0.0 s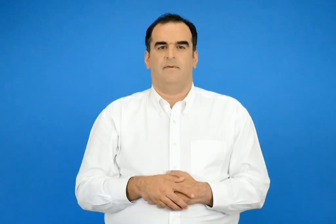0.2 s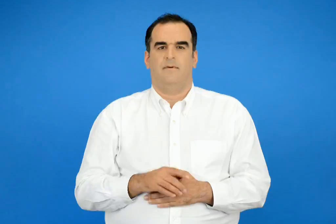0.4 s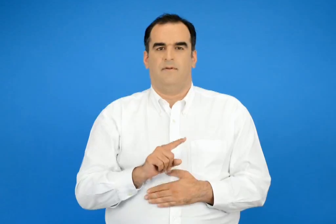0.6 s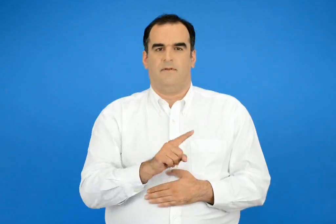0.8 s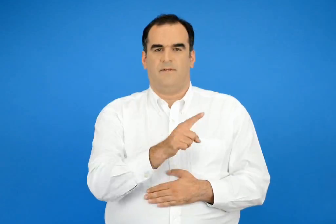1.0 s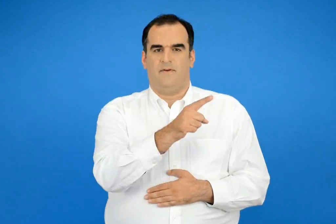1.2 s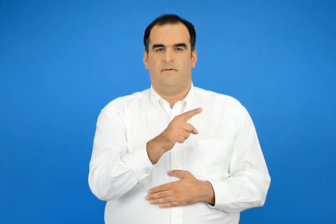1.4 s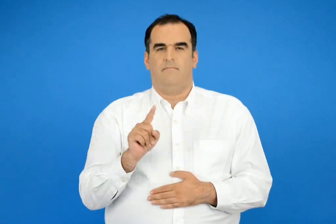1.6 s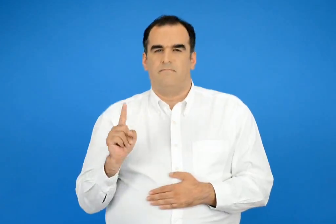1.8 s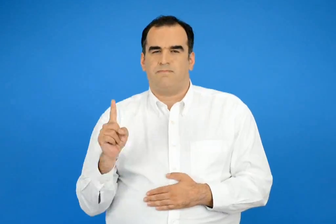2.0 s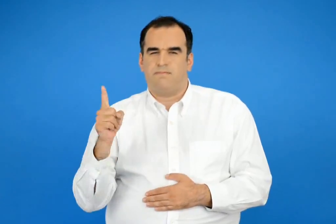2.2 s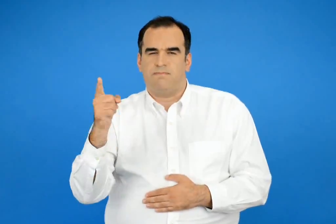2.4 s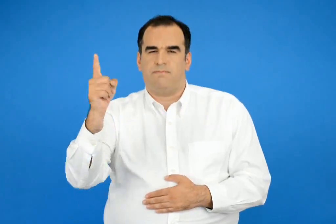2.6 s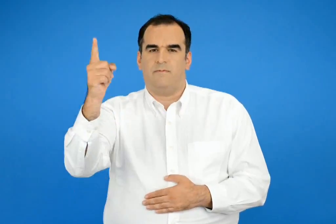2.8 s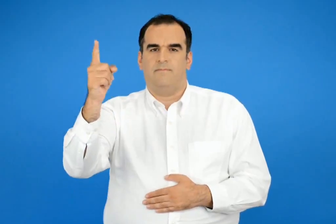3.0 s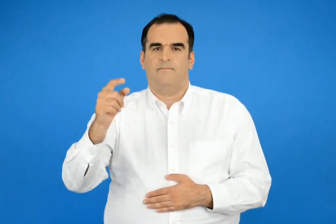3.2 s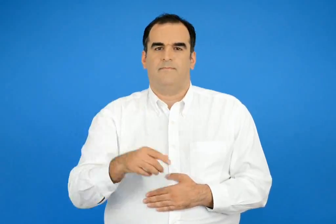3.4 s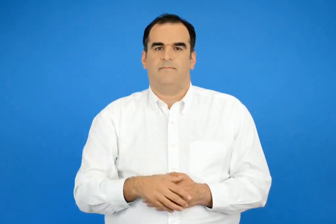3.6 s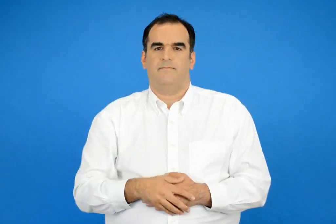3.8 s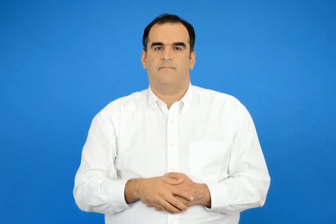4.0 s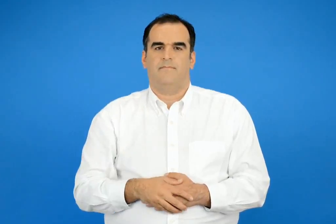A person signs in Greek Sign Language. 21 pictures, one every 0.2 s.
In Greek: ταξίδι ταξιδεύω
